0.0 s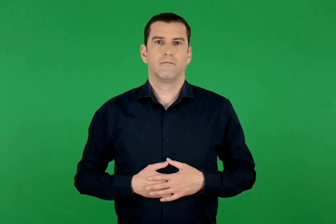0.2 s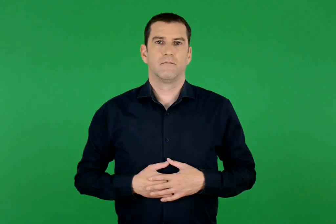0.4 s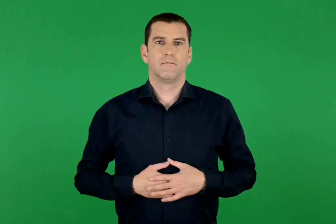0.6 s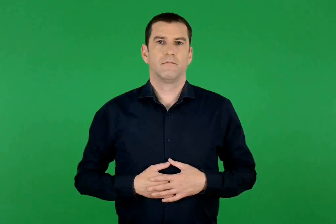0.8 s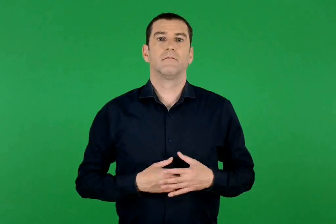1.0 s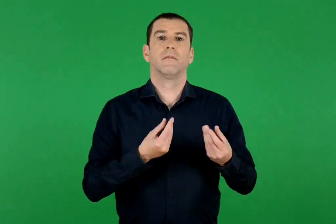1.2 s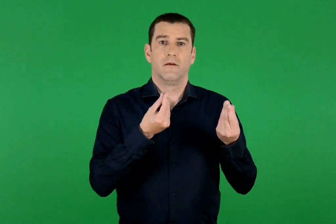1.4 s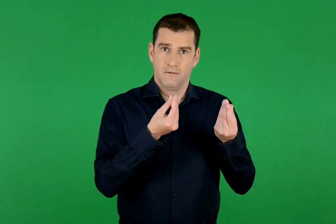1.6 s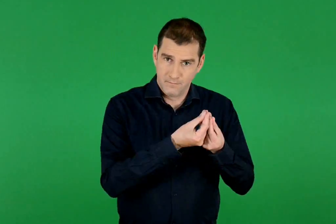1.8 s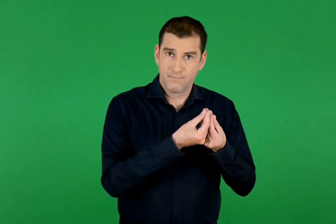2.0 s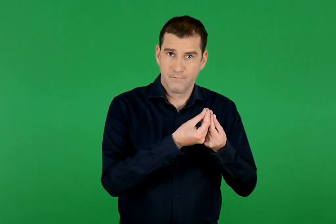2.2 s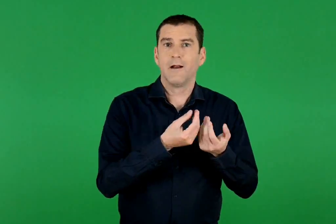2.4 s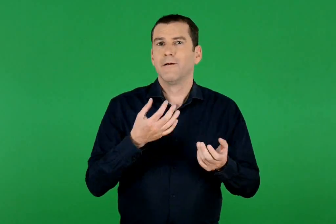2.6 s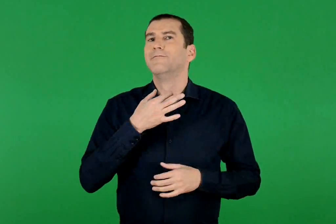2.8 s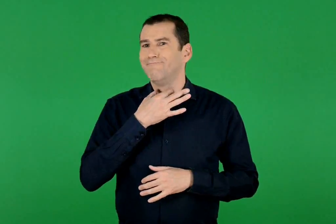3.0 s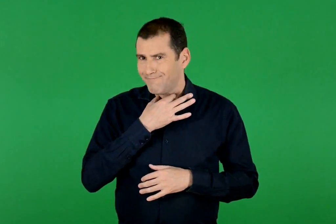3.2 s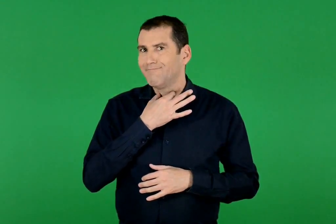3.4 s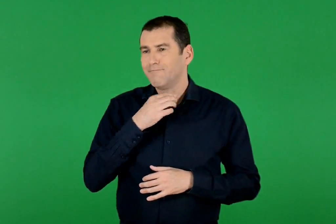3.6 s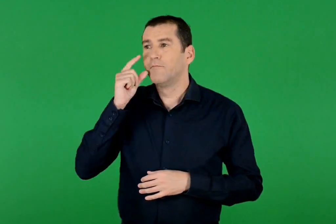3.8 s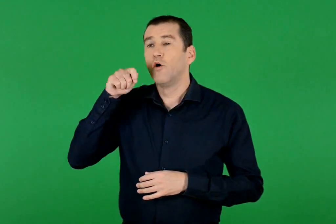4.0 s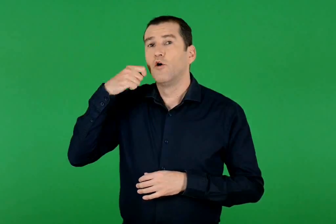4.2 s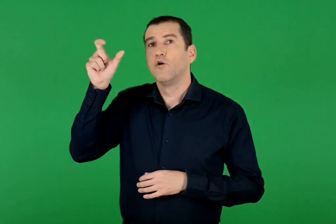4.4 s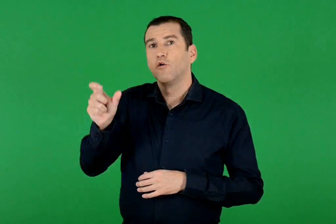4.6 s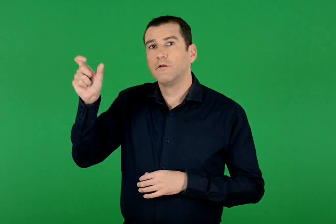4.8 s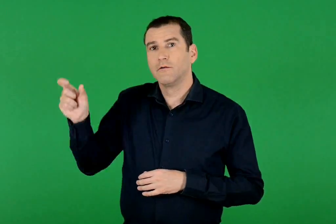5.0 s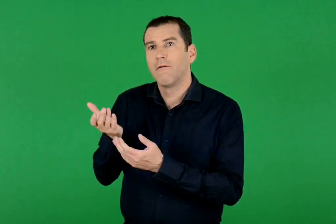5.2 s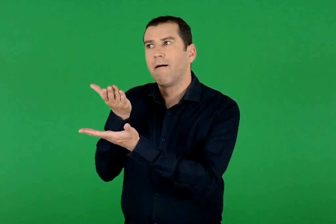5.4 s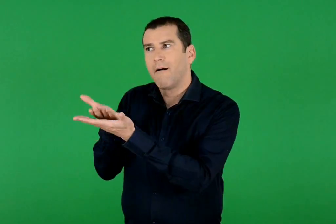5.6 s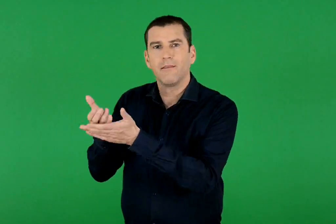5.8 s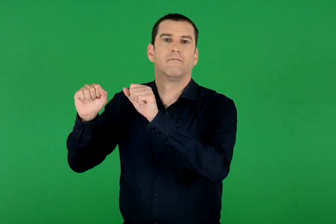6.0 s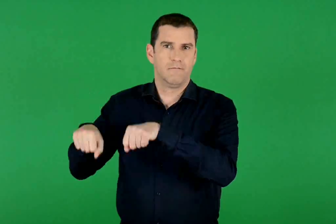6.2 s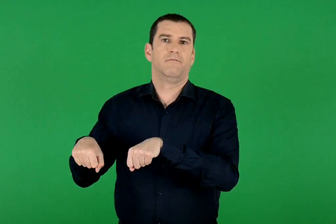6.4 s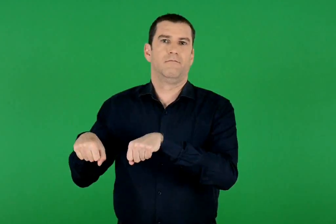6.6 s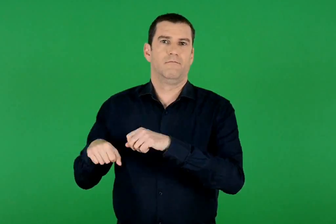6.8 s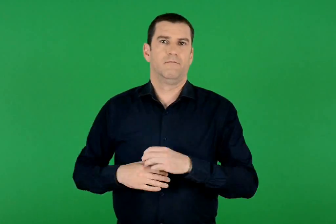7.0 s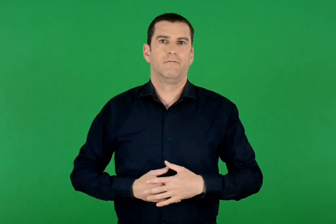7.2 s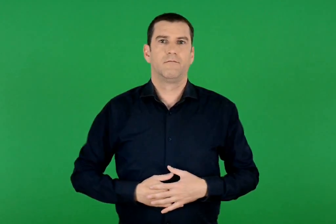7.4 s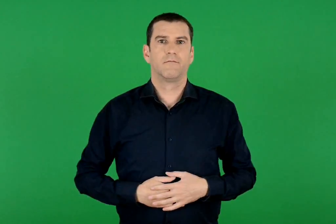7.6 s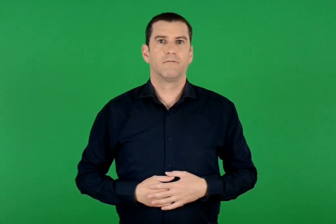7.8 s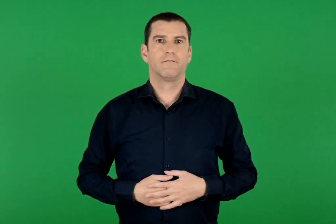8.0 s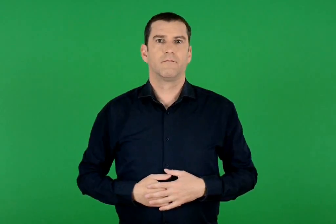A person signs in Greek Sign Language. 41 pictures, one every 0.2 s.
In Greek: κατάλληλο επιθυμητή η γονική συναίνεση
